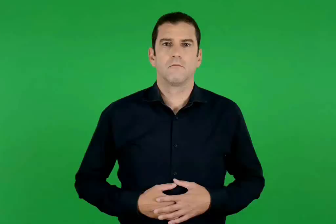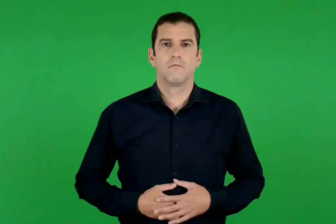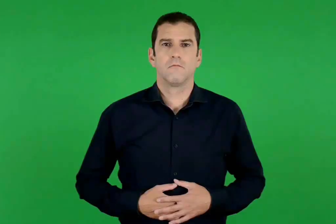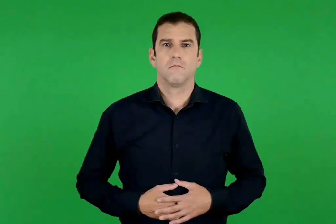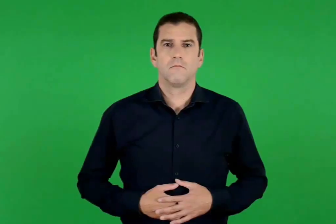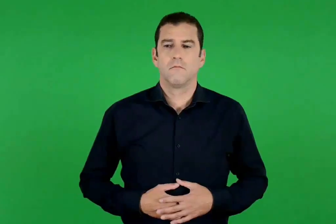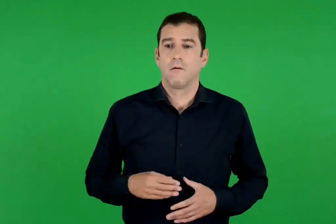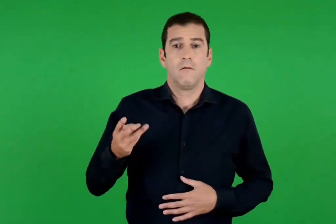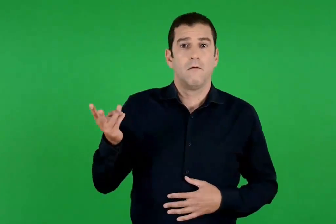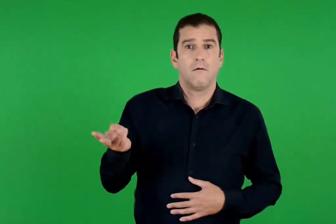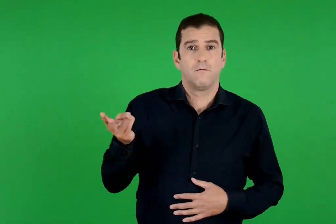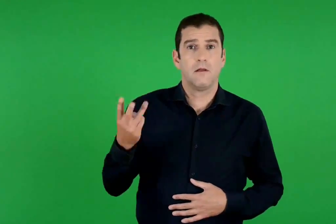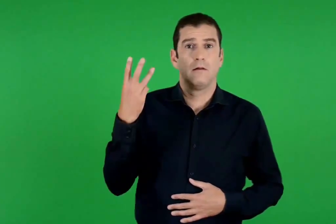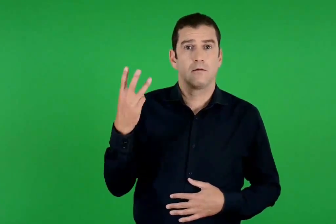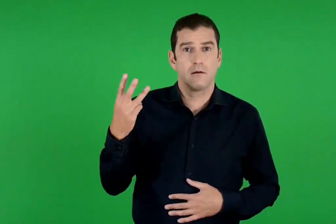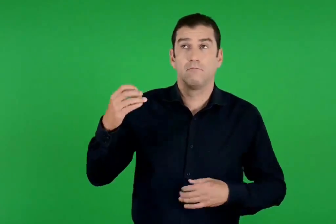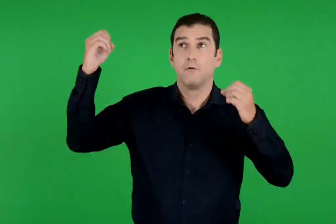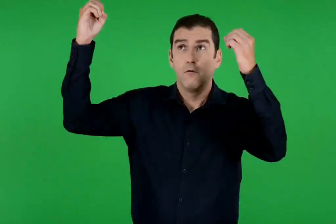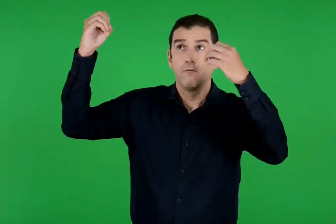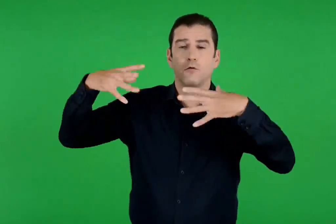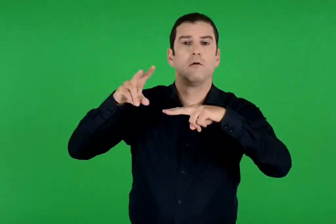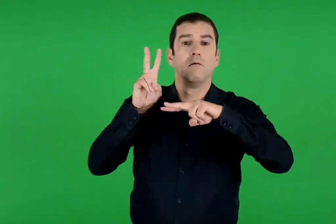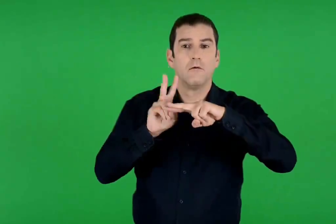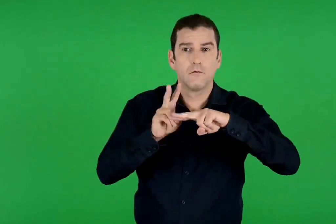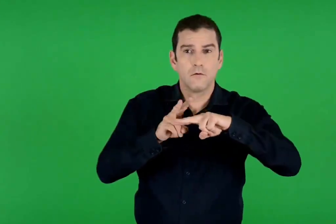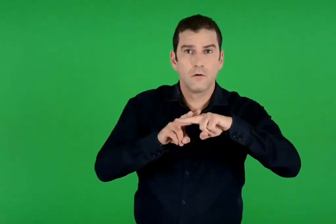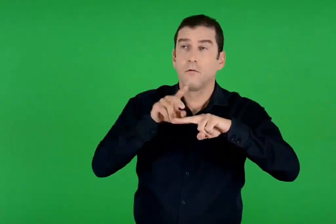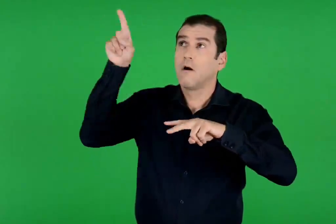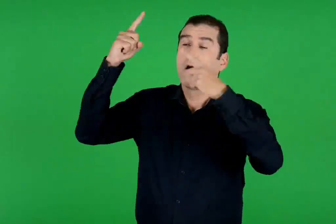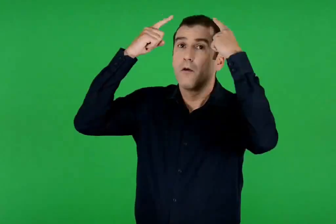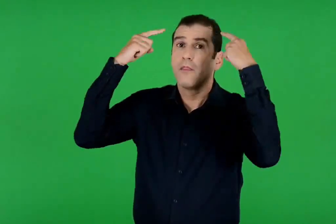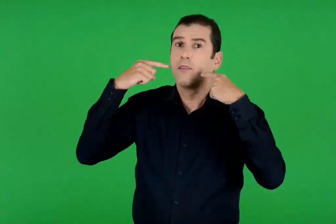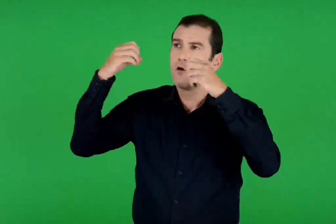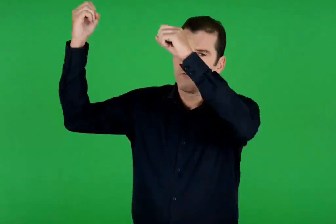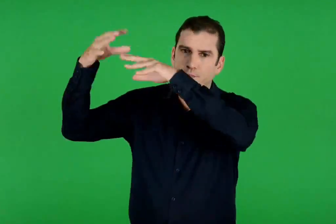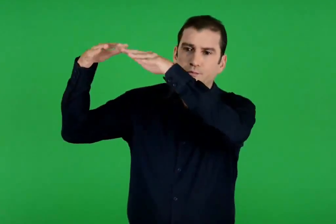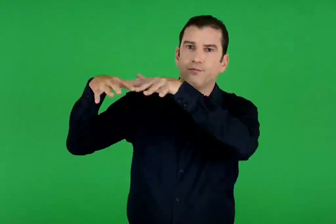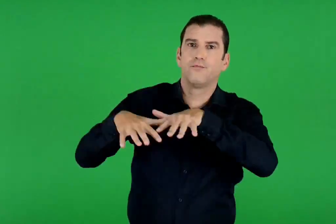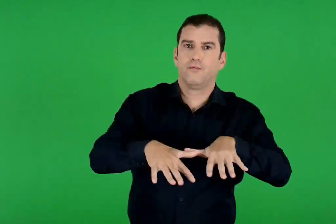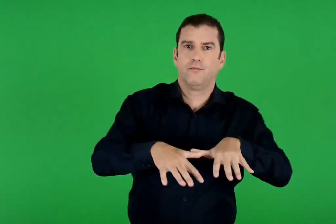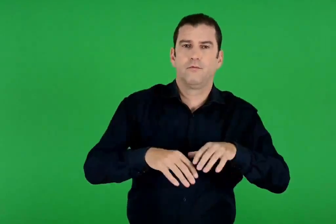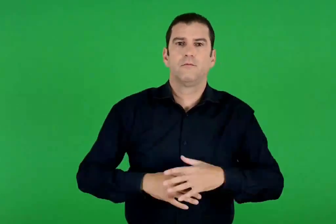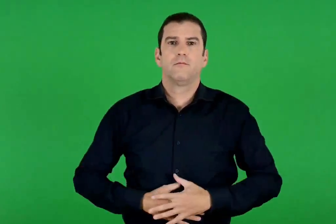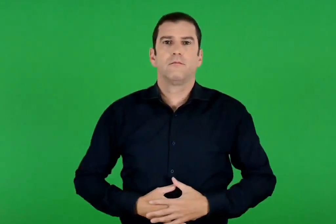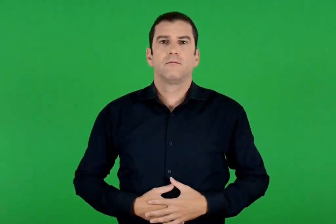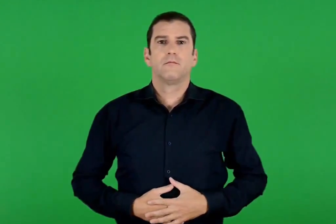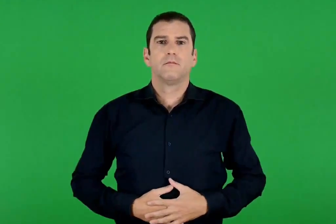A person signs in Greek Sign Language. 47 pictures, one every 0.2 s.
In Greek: αυτά τα τρία φωτεινά αστέρια που παίρνουν λάμψη από τον θεό
